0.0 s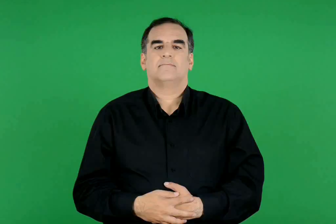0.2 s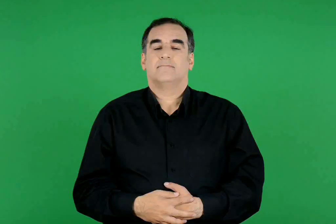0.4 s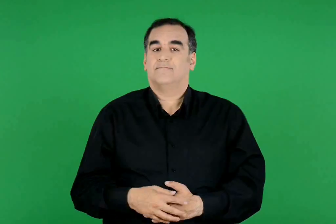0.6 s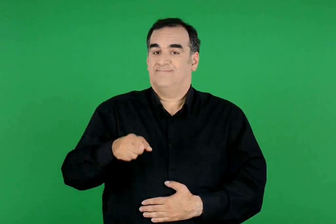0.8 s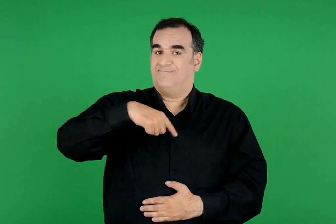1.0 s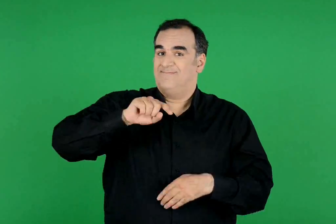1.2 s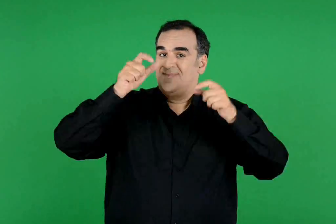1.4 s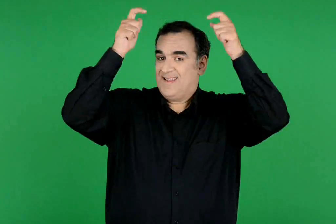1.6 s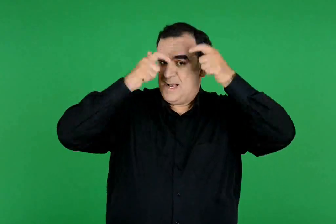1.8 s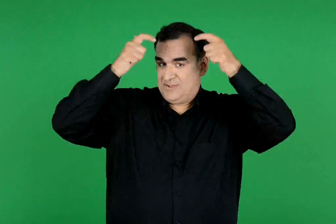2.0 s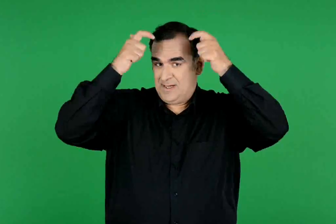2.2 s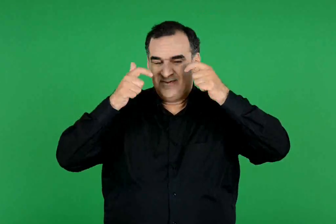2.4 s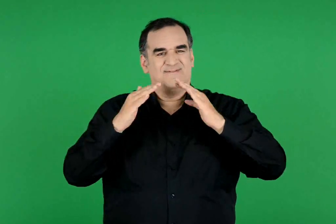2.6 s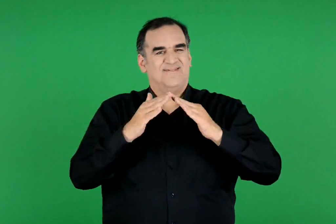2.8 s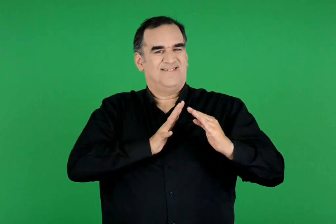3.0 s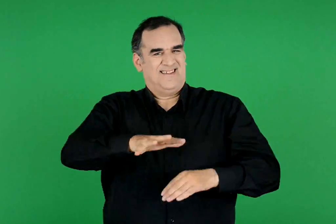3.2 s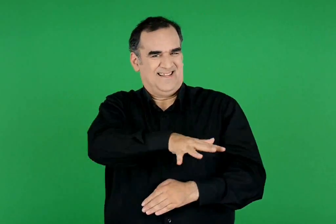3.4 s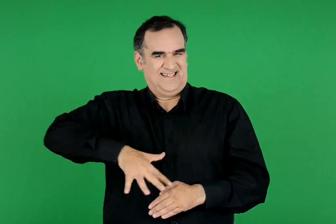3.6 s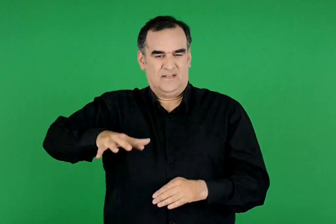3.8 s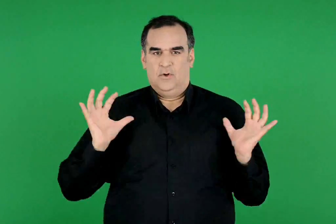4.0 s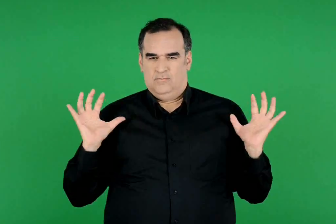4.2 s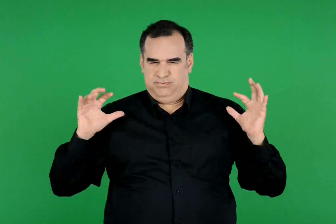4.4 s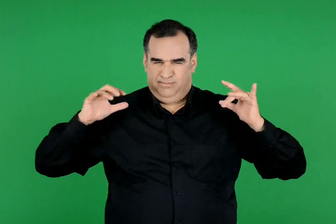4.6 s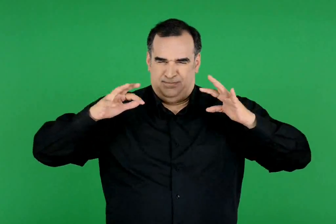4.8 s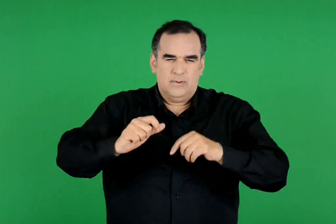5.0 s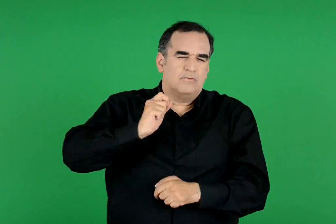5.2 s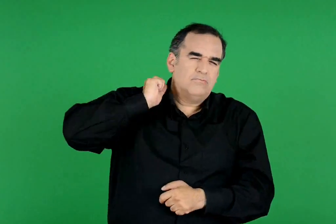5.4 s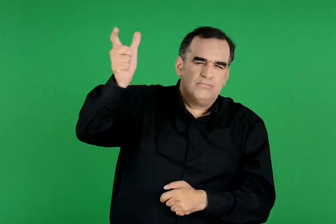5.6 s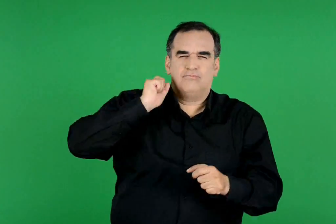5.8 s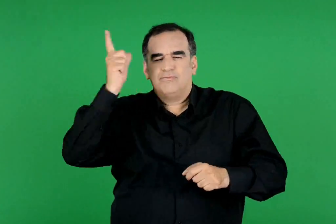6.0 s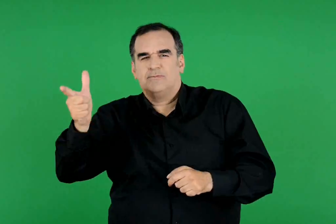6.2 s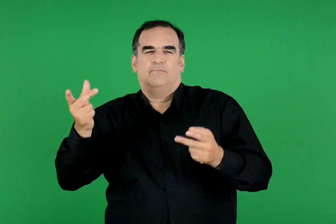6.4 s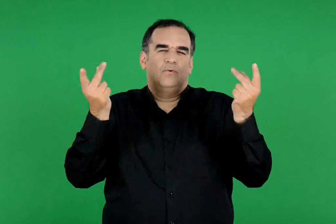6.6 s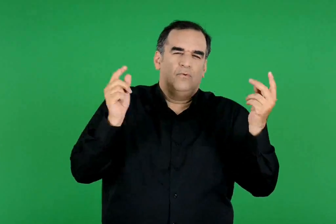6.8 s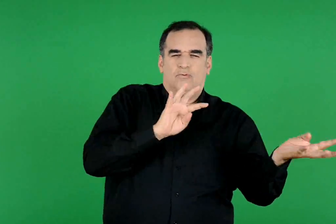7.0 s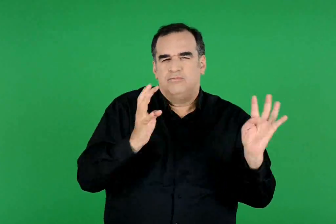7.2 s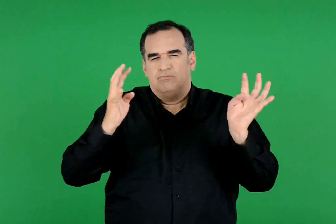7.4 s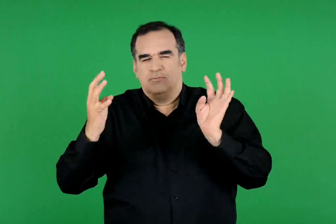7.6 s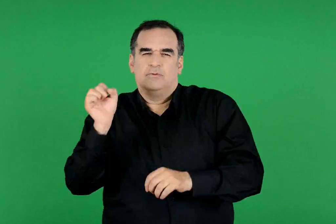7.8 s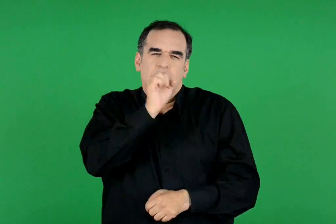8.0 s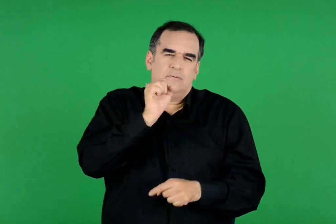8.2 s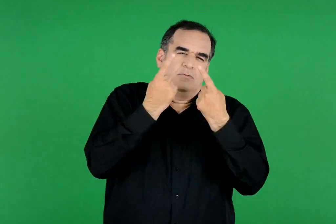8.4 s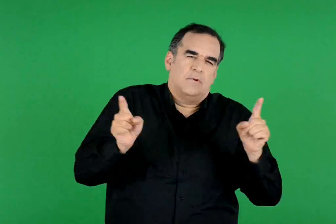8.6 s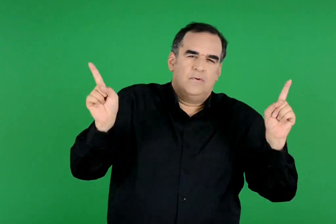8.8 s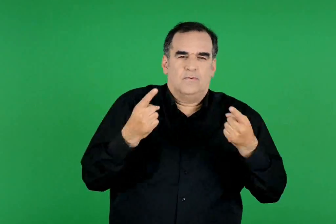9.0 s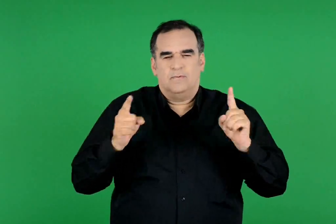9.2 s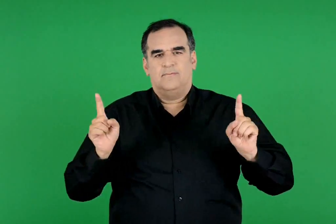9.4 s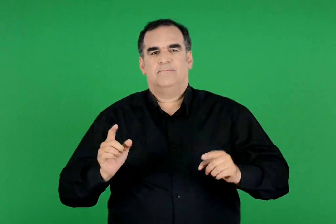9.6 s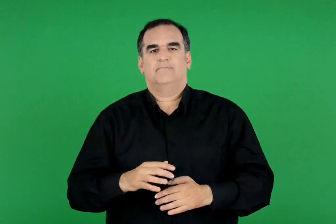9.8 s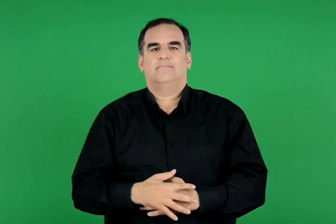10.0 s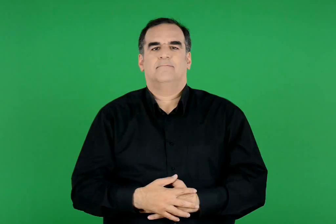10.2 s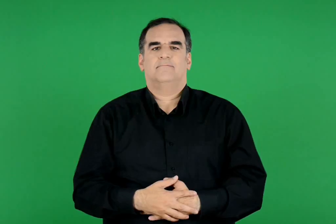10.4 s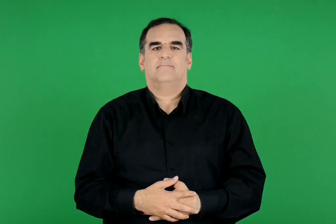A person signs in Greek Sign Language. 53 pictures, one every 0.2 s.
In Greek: στους γάμους μαζεύονταν οι κάτοικοι του τόπου και γλεντούσαν χορεύοντας και τραγουδώντας
